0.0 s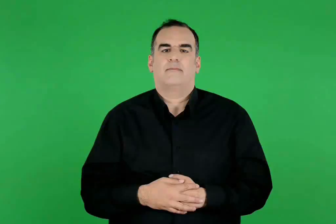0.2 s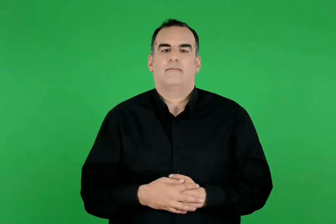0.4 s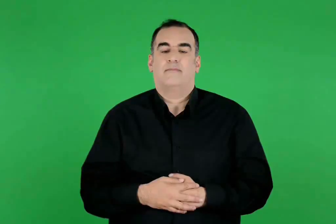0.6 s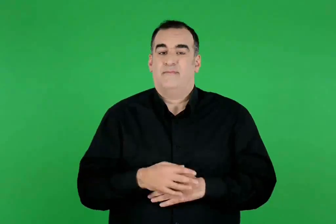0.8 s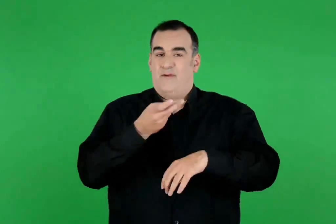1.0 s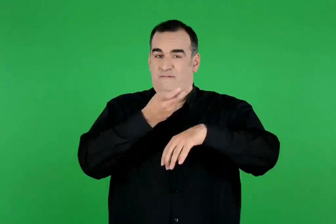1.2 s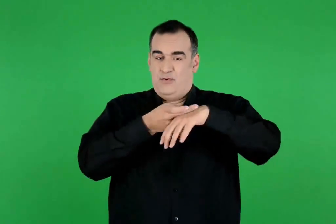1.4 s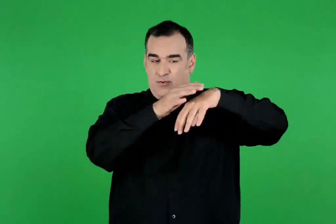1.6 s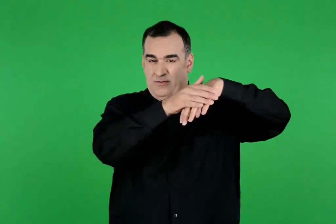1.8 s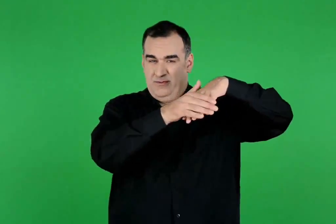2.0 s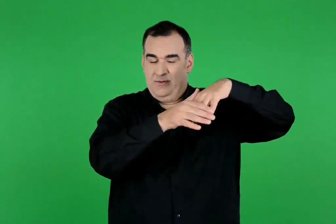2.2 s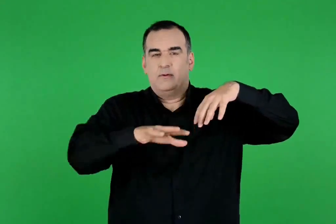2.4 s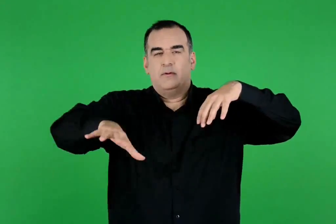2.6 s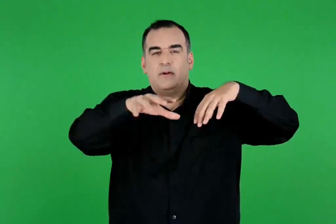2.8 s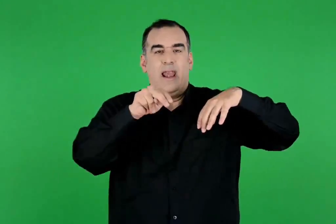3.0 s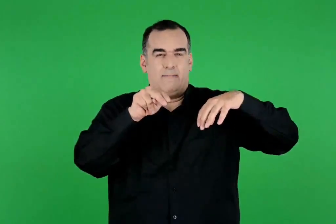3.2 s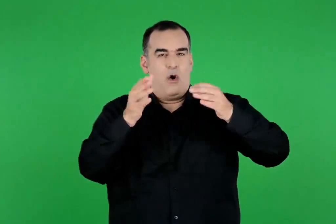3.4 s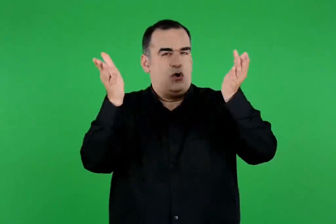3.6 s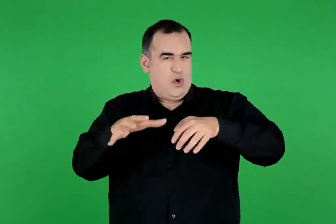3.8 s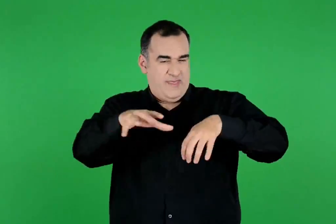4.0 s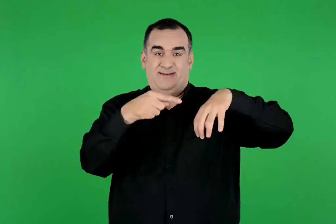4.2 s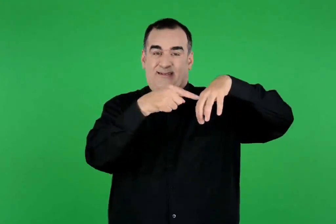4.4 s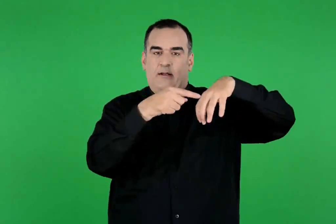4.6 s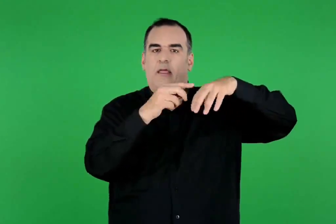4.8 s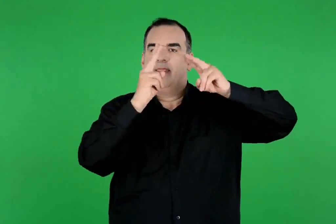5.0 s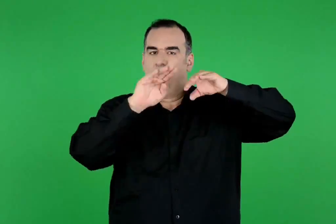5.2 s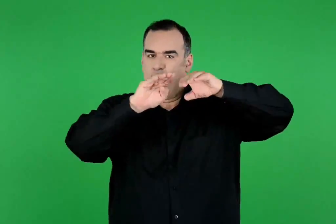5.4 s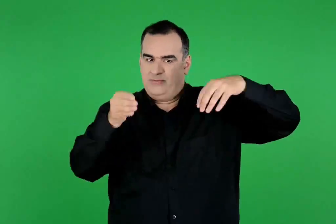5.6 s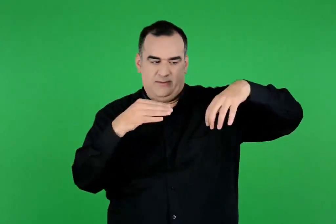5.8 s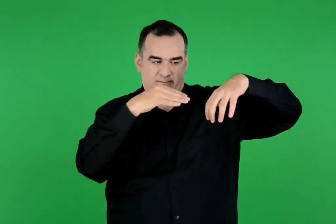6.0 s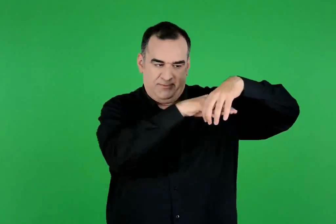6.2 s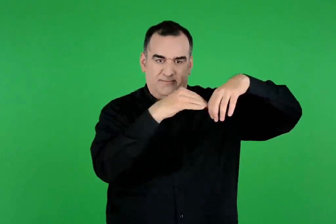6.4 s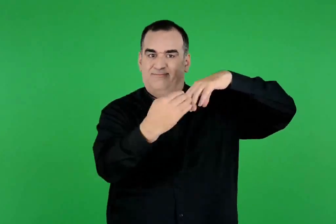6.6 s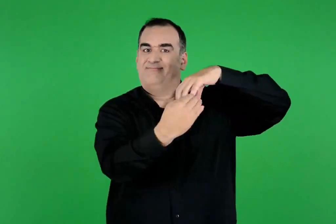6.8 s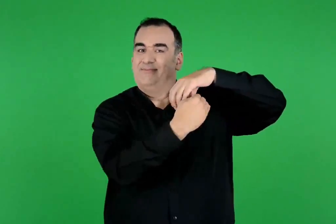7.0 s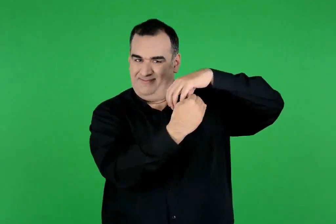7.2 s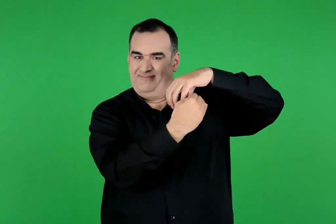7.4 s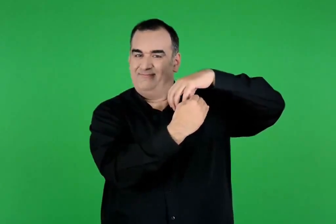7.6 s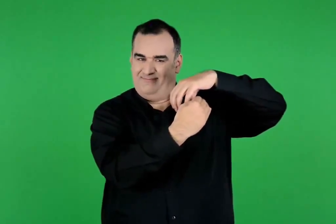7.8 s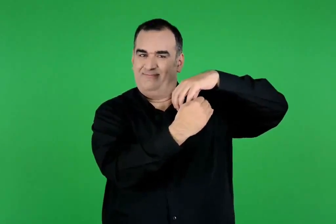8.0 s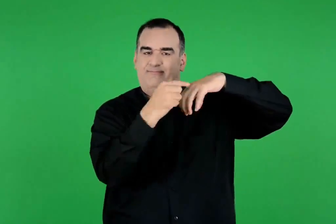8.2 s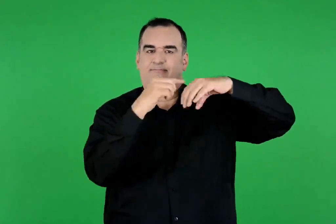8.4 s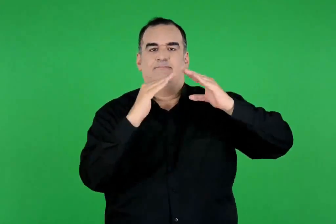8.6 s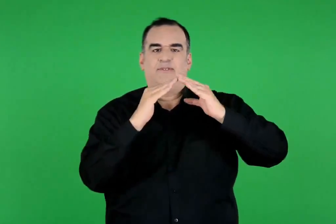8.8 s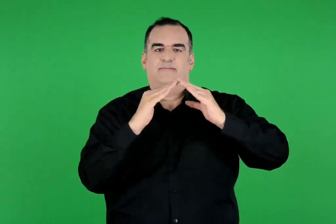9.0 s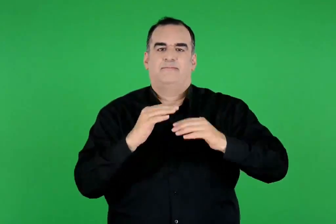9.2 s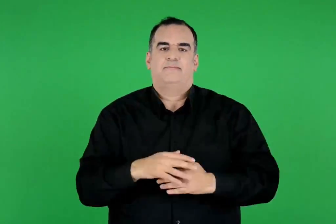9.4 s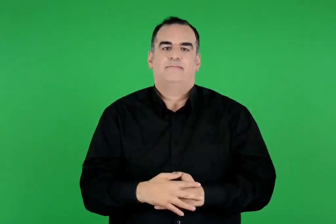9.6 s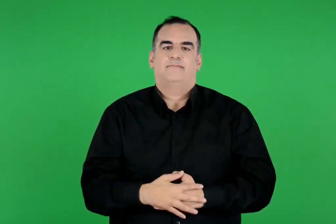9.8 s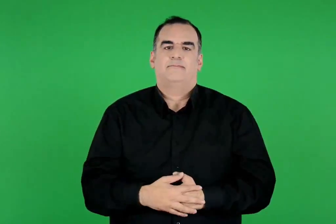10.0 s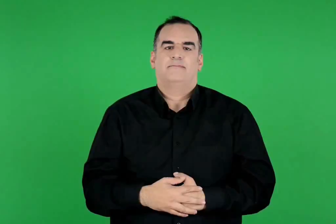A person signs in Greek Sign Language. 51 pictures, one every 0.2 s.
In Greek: είχε τη φωλιά του σε μια σπηλιά με δυο εισόδους , στην πλαγιά ενός βουνού κοντά στη νεμέα της κορινθίας
